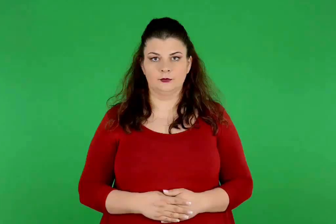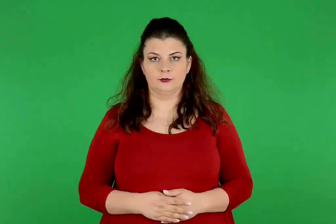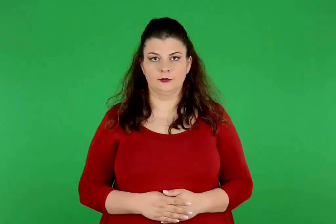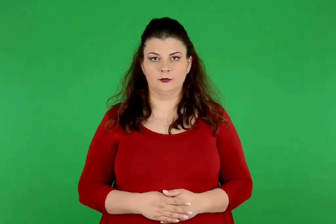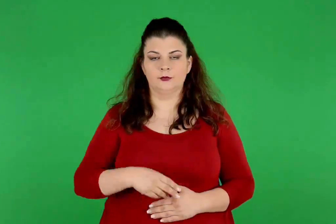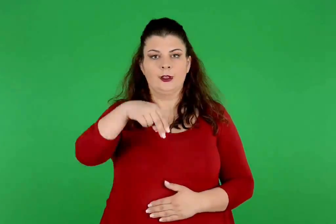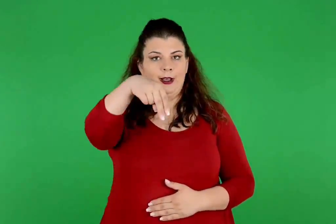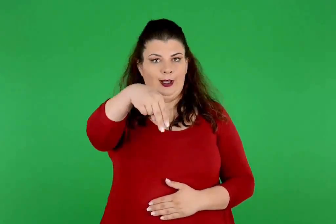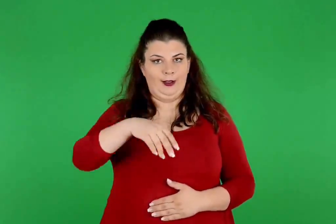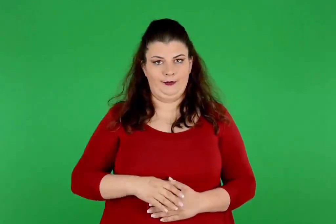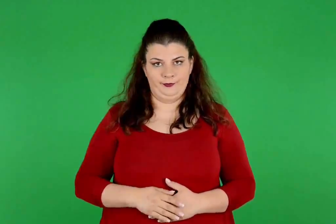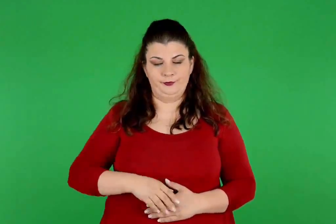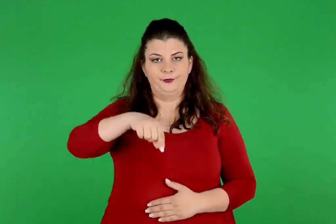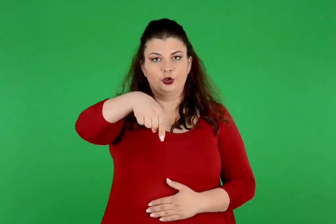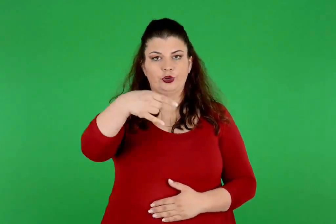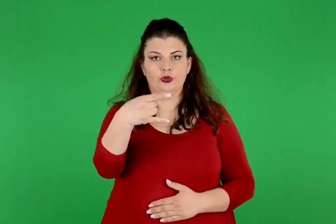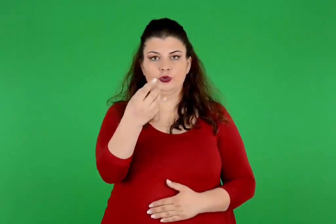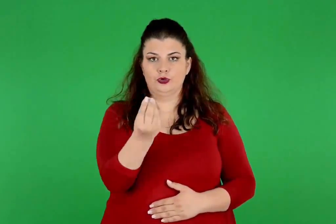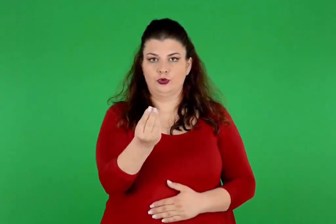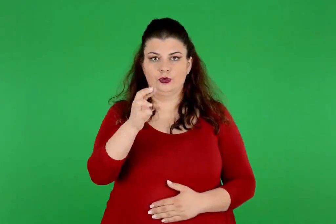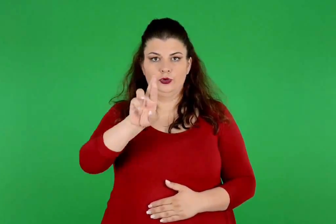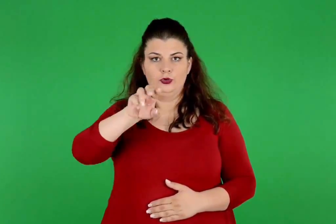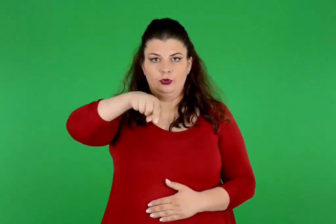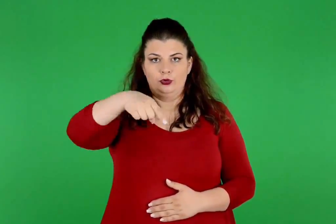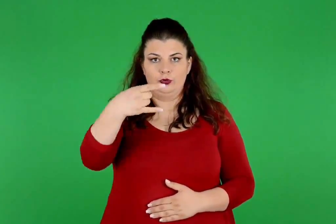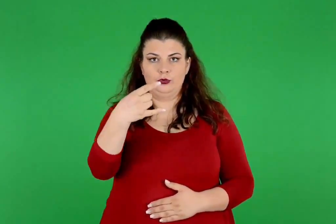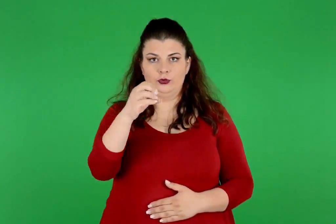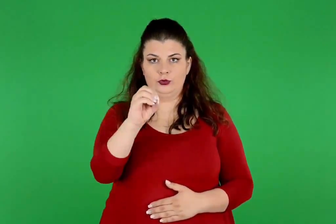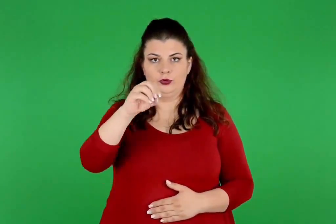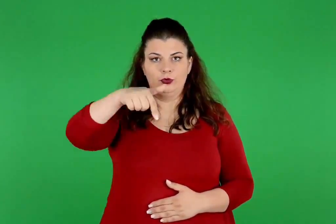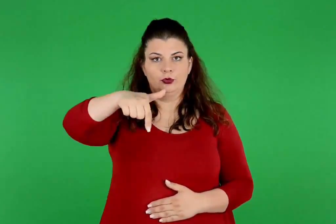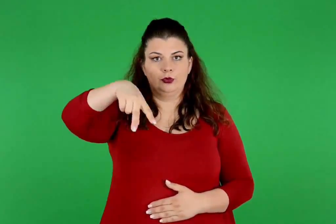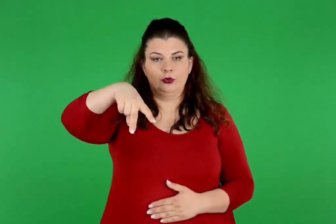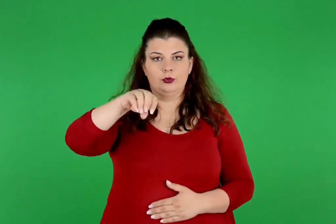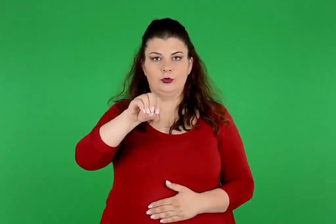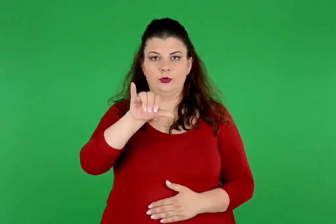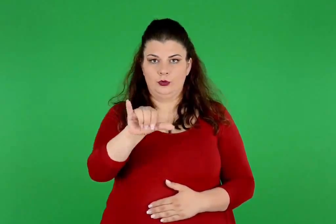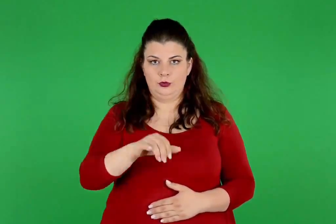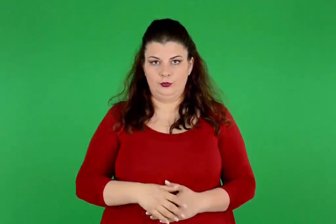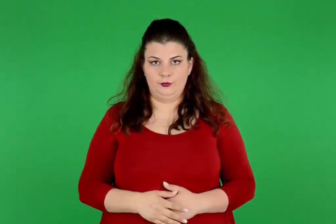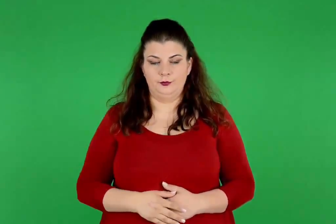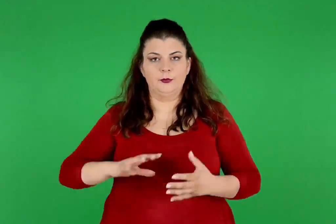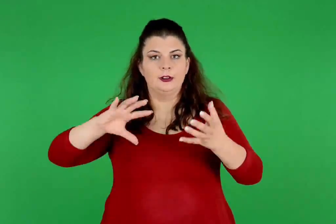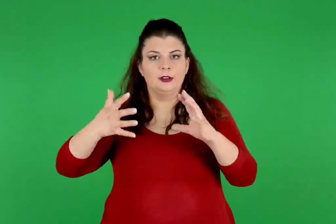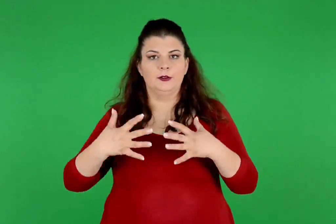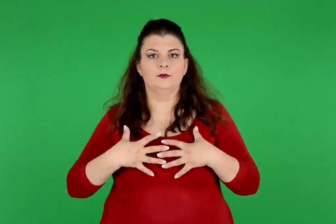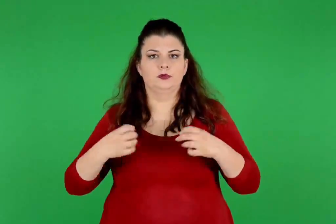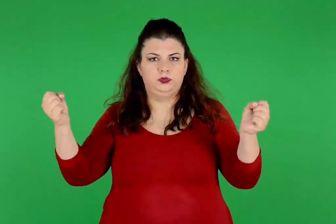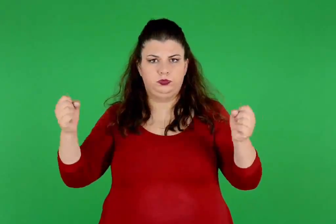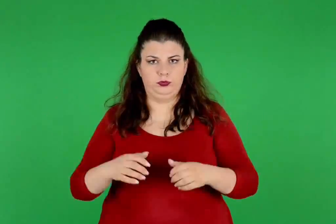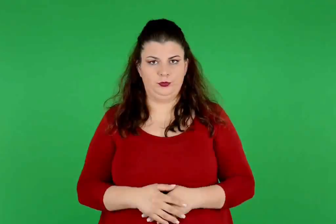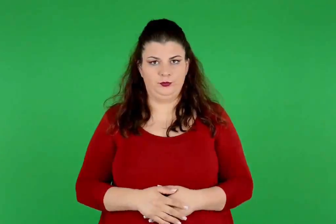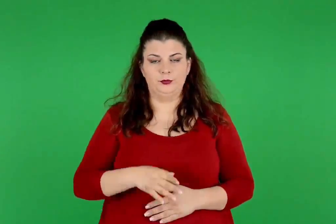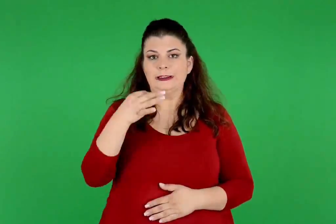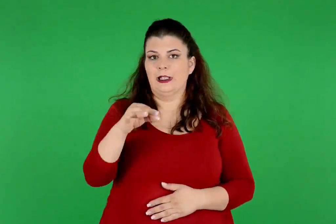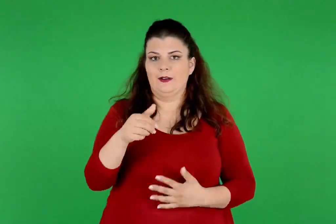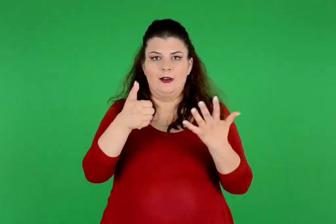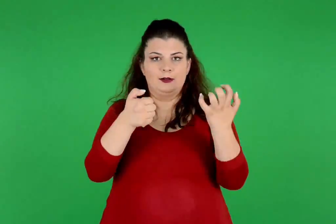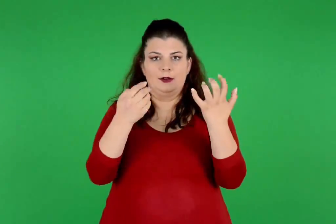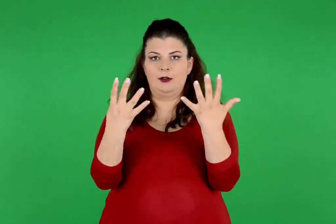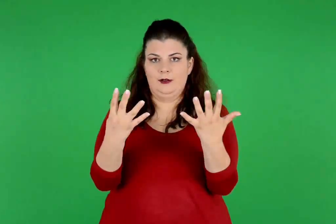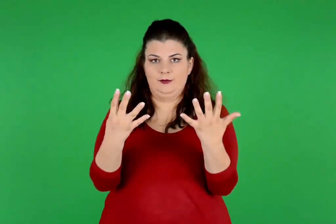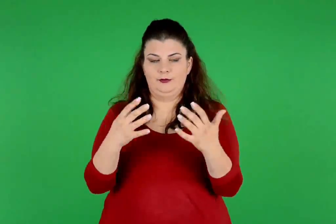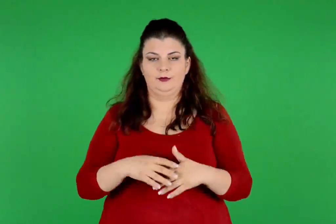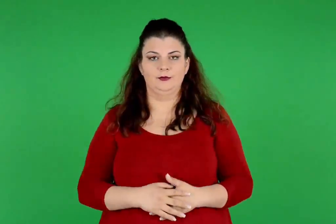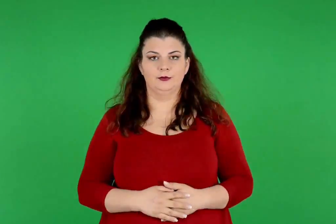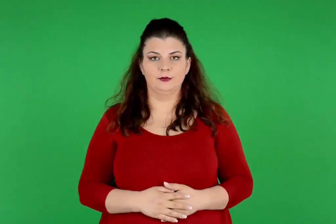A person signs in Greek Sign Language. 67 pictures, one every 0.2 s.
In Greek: ν. τζώρτζογλου , όταν οργίζεται η γη , σελ 69
